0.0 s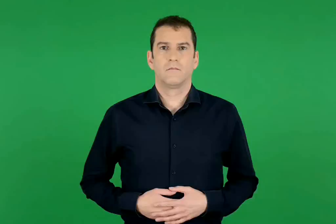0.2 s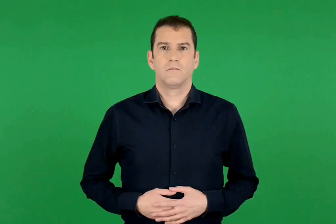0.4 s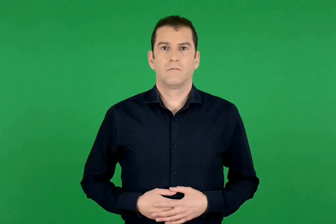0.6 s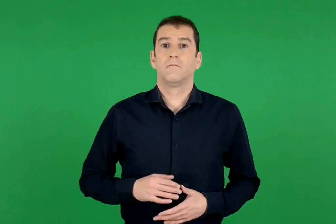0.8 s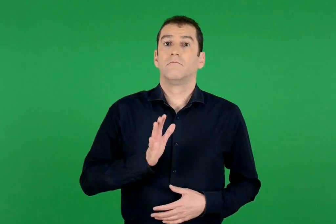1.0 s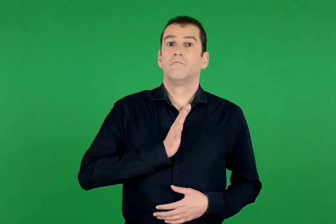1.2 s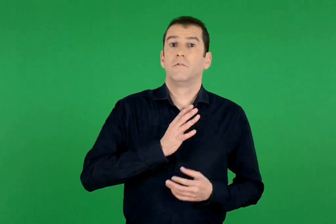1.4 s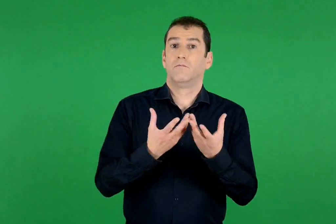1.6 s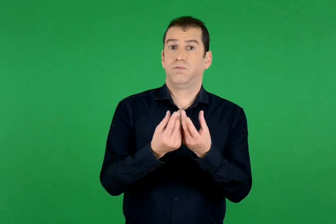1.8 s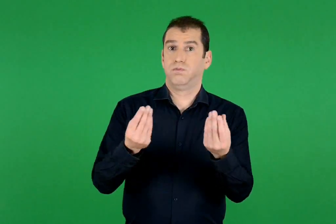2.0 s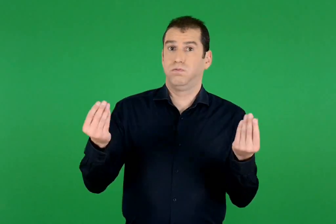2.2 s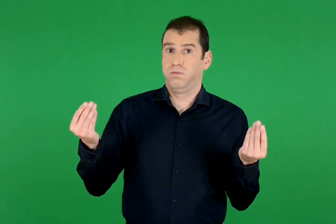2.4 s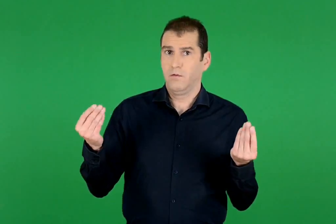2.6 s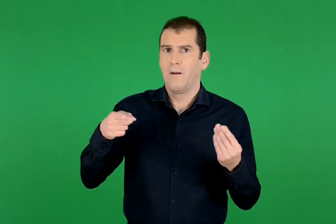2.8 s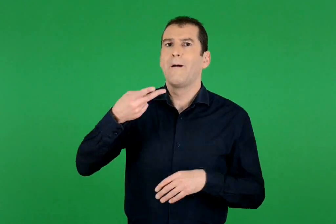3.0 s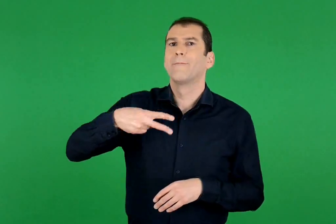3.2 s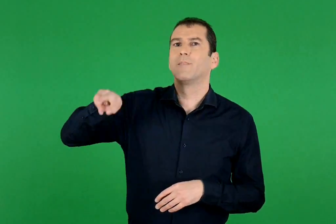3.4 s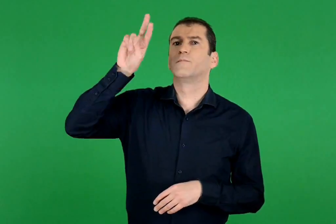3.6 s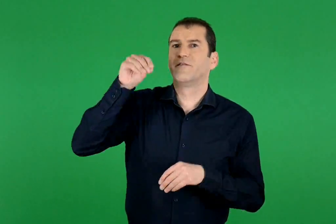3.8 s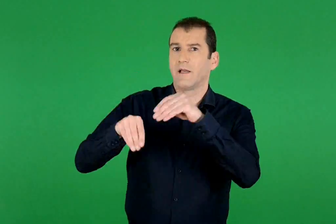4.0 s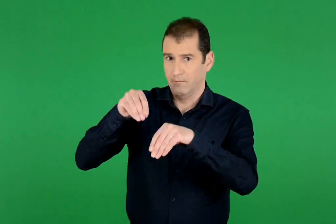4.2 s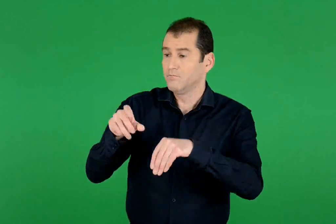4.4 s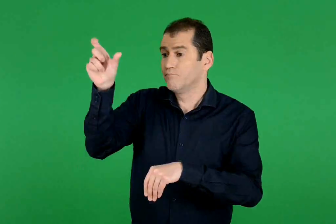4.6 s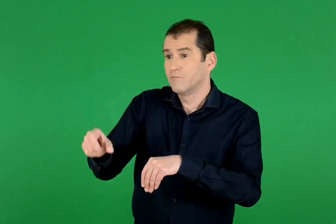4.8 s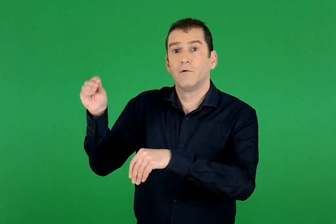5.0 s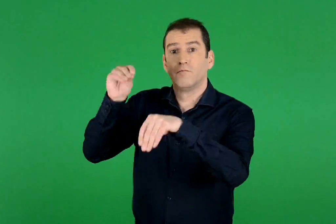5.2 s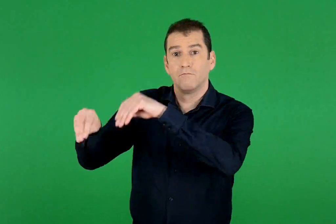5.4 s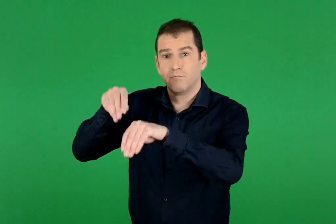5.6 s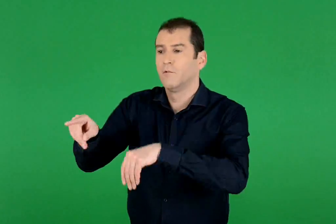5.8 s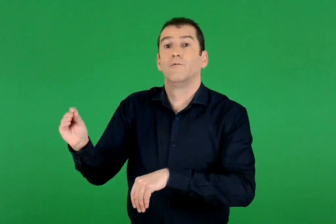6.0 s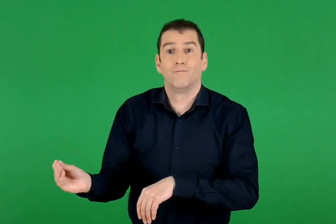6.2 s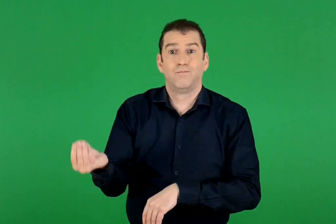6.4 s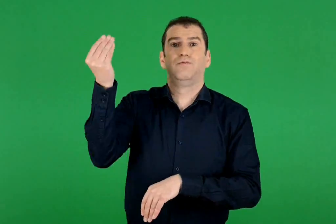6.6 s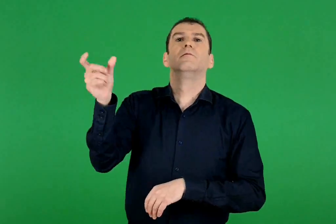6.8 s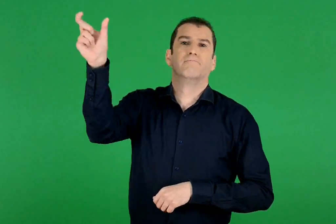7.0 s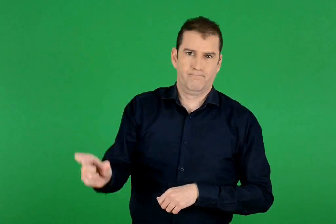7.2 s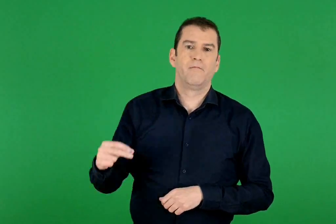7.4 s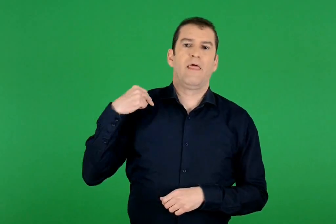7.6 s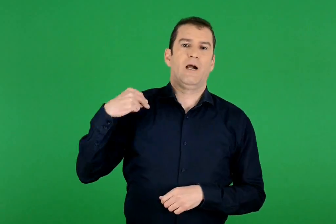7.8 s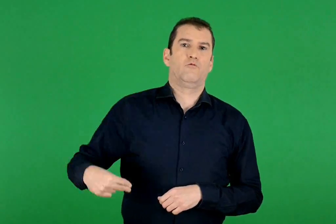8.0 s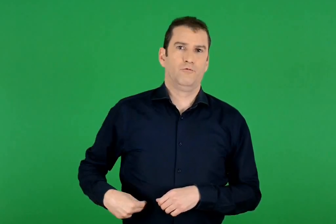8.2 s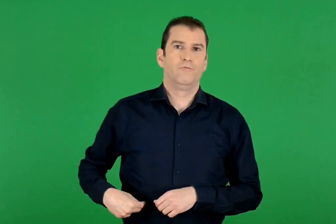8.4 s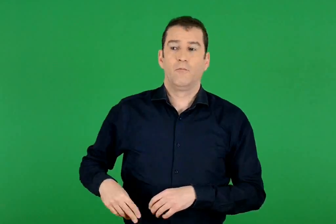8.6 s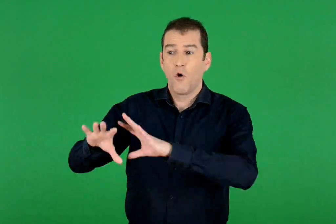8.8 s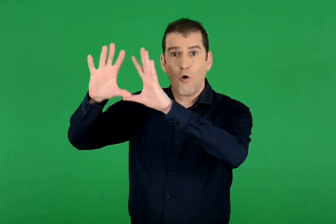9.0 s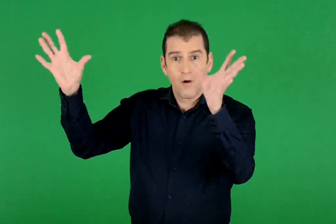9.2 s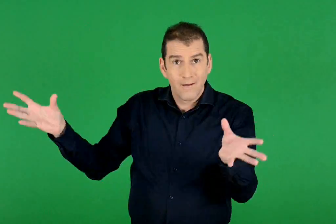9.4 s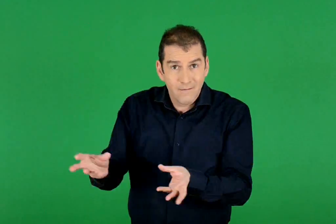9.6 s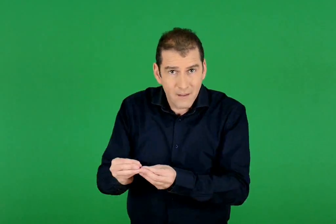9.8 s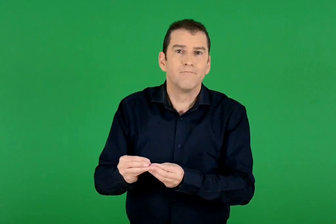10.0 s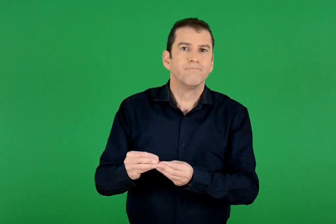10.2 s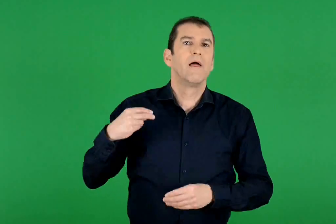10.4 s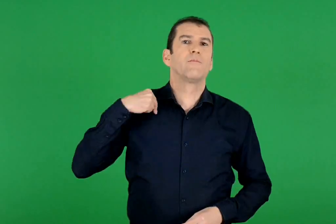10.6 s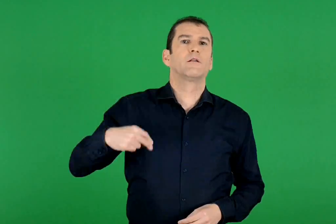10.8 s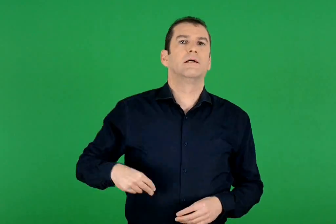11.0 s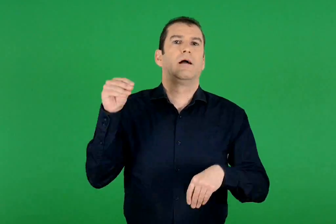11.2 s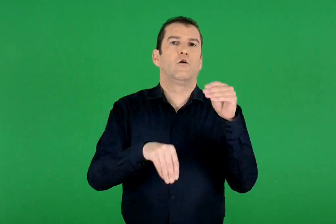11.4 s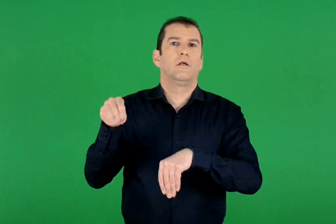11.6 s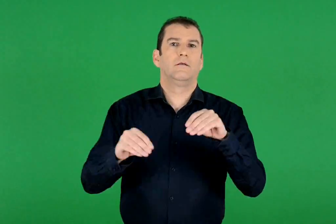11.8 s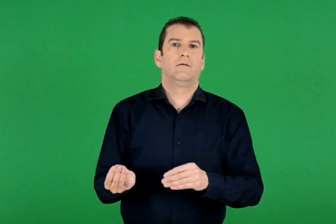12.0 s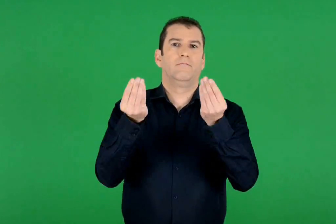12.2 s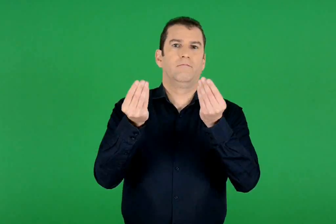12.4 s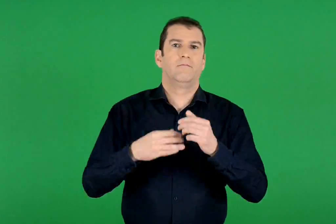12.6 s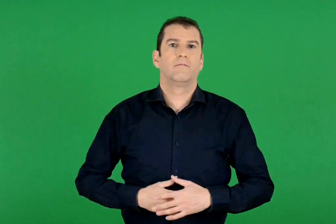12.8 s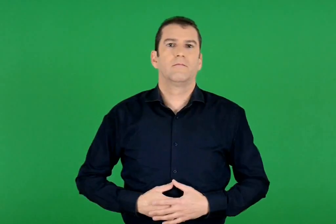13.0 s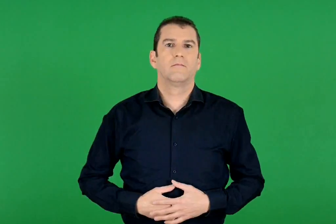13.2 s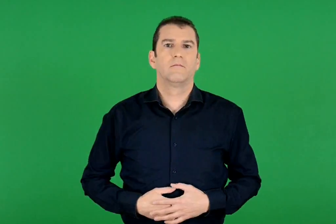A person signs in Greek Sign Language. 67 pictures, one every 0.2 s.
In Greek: δήμαρχος εκλέγεται αυτός που θα ψηφίσουν οι περισσότεροι η πλειοψηφία. αυτές είναι οι δημοτικές εκλογές
